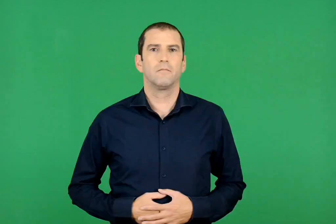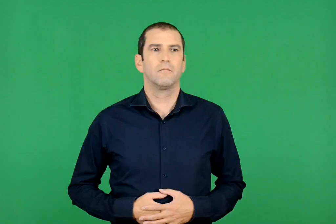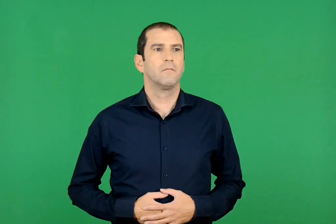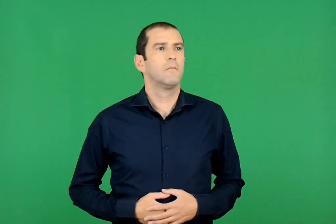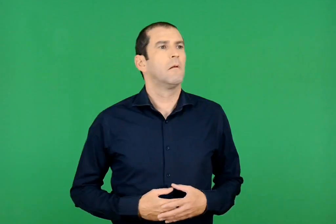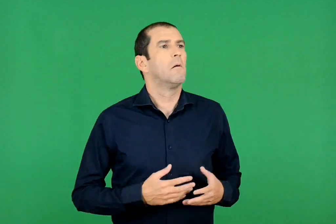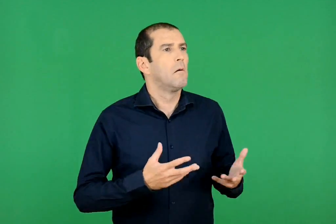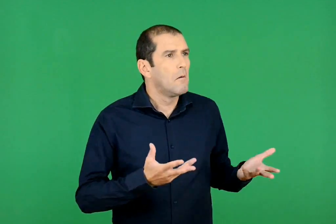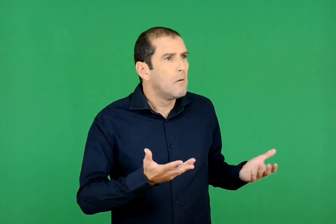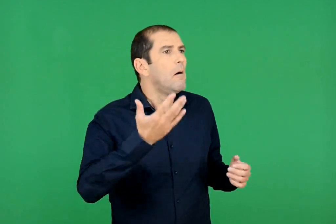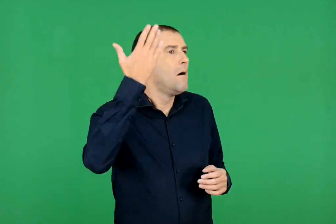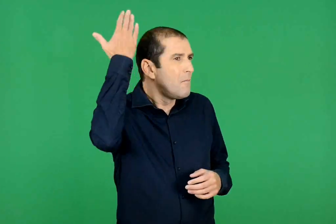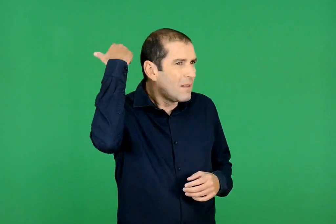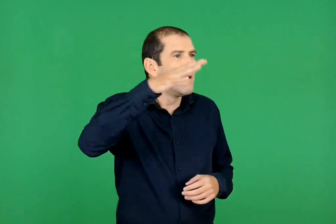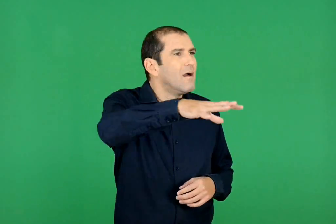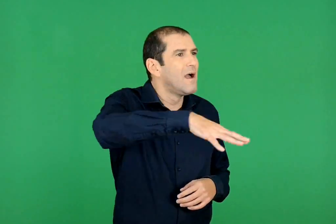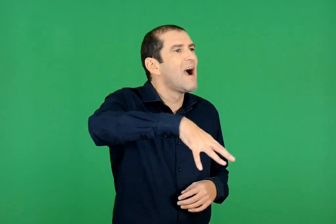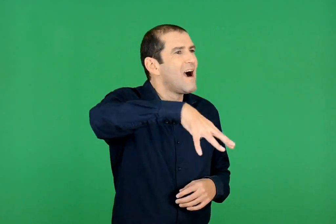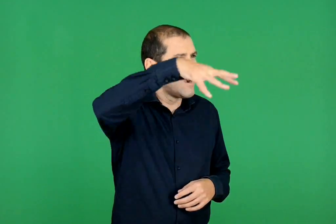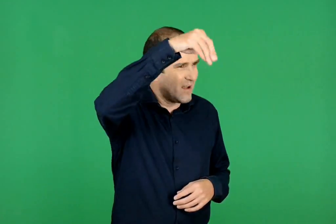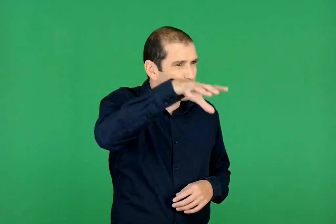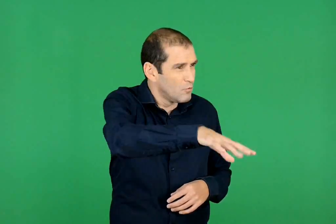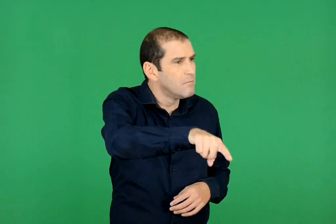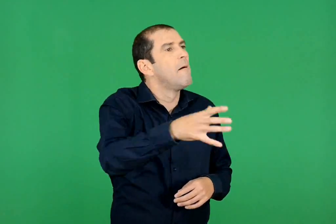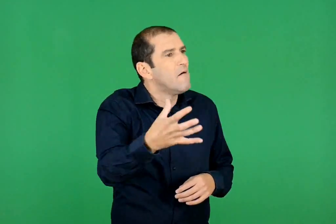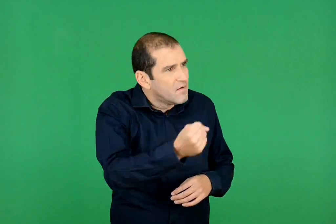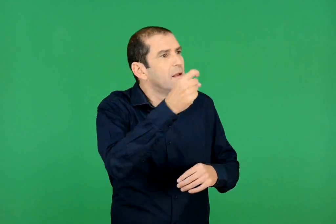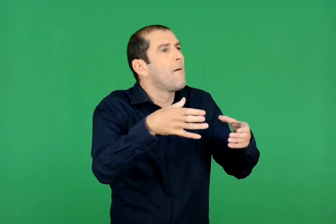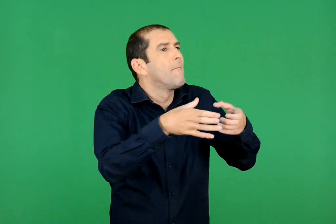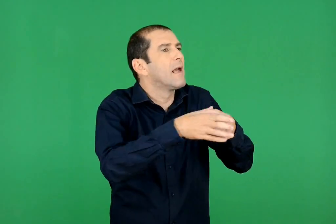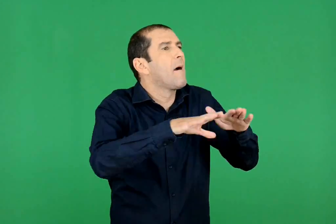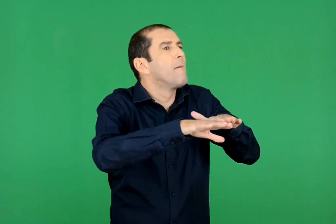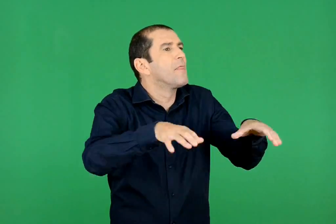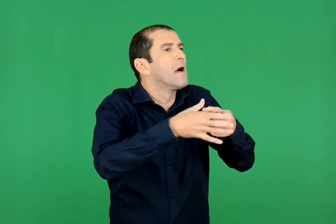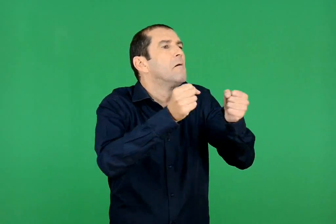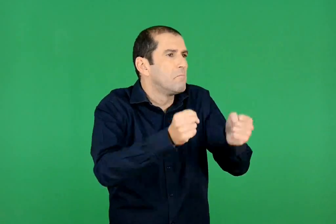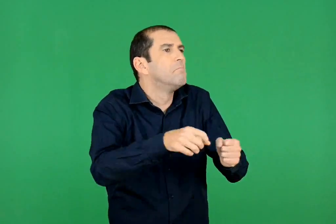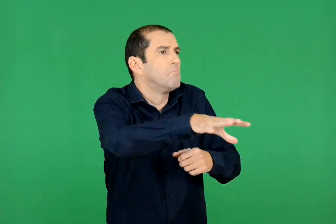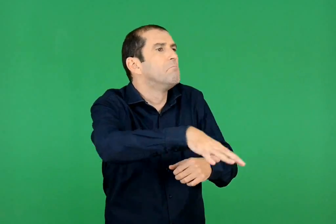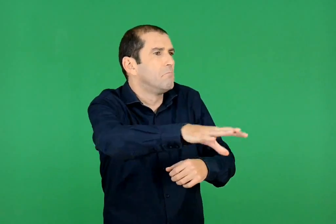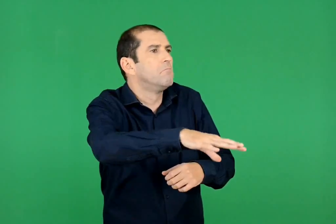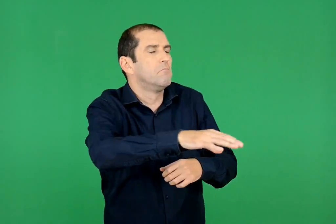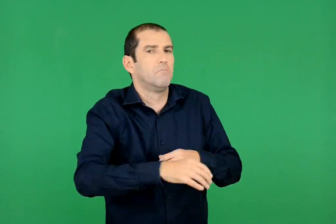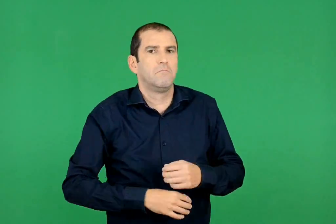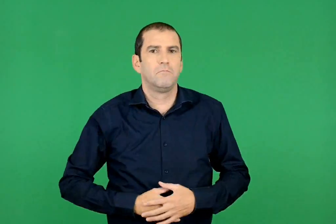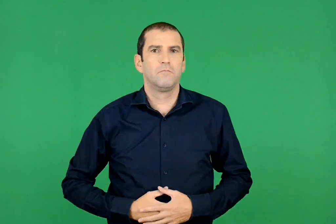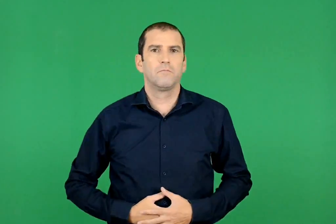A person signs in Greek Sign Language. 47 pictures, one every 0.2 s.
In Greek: μπα , βρήκα μια παρέα παιδιά , εδώ κατά το λυκαβηττό που μια φορά μέναμε
